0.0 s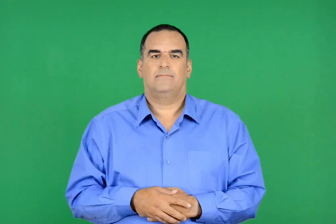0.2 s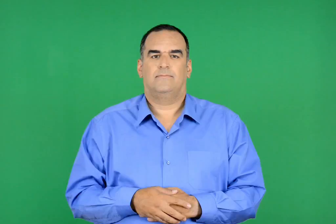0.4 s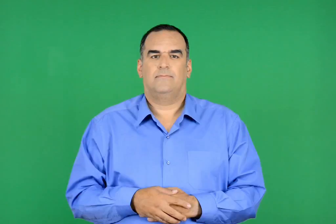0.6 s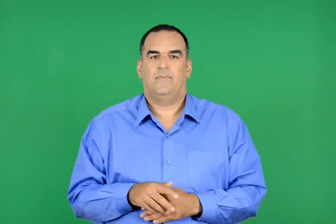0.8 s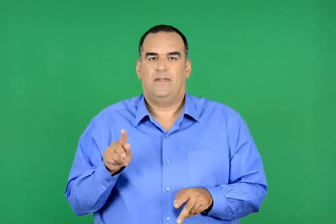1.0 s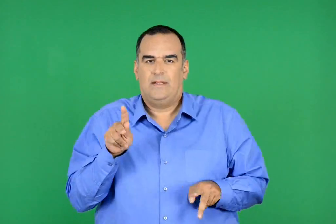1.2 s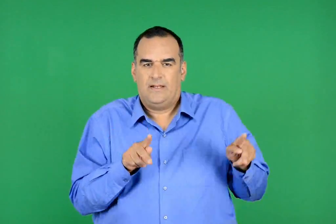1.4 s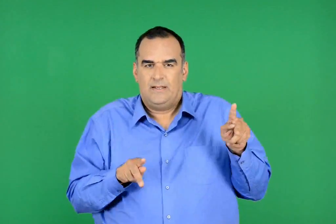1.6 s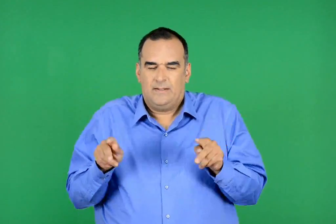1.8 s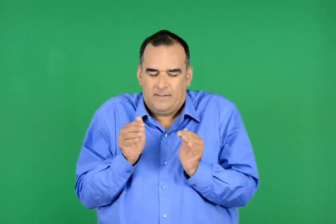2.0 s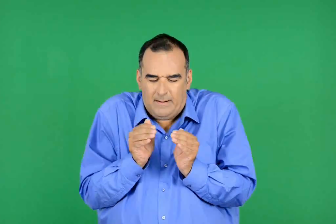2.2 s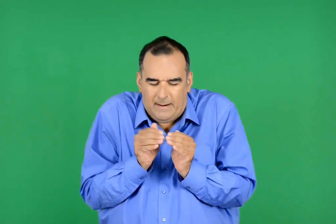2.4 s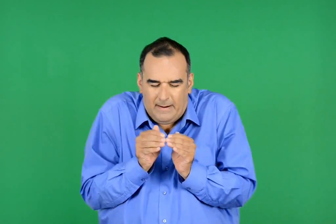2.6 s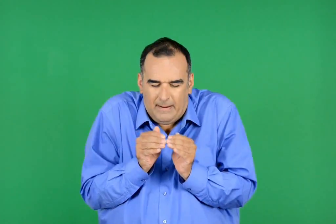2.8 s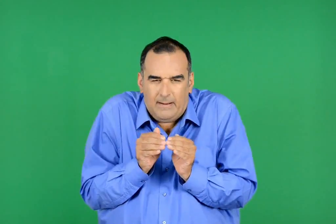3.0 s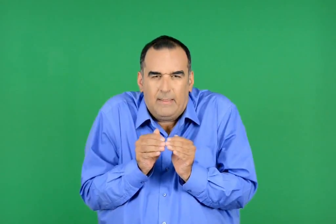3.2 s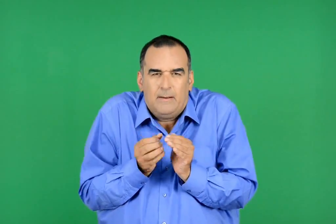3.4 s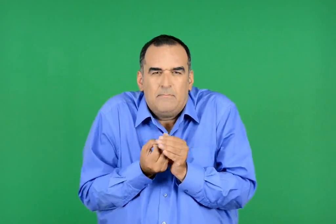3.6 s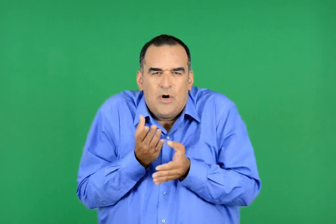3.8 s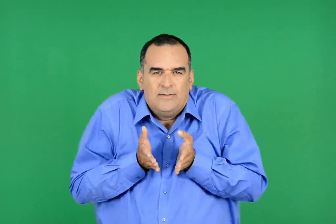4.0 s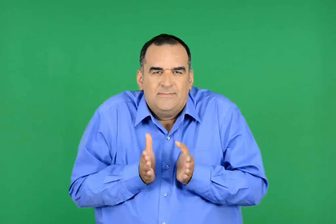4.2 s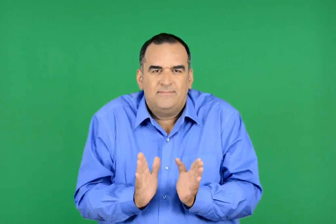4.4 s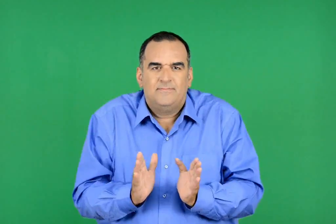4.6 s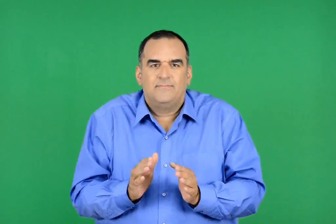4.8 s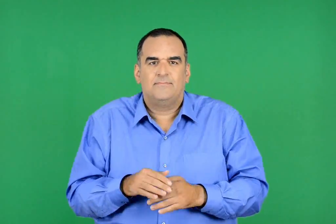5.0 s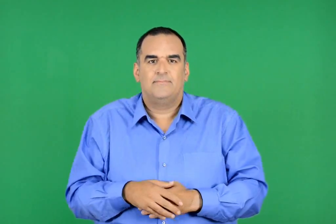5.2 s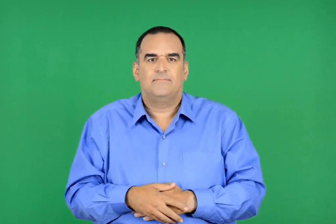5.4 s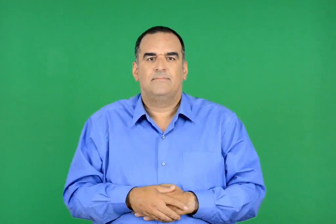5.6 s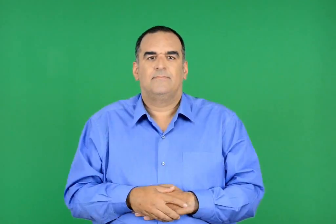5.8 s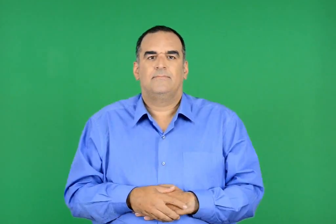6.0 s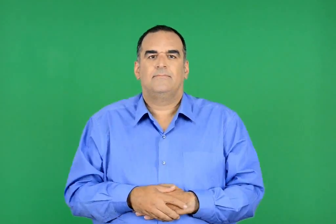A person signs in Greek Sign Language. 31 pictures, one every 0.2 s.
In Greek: μικρά νεογέννητα καρέττα καρέττα
